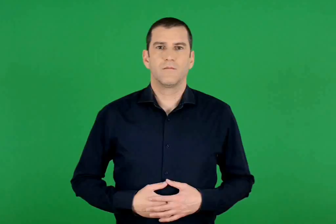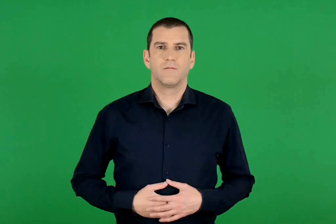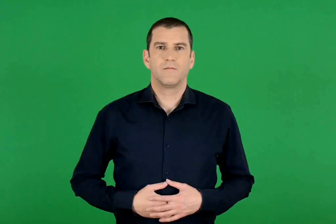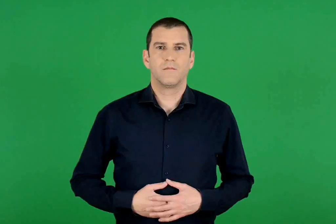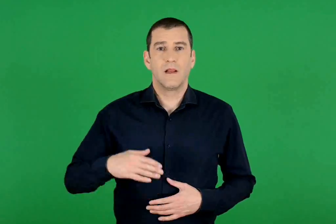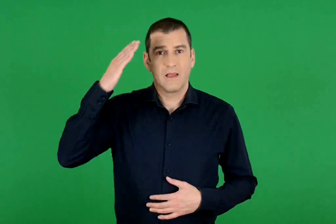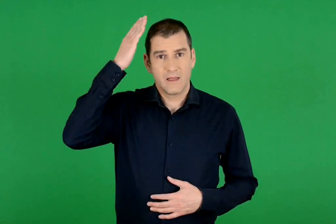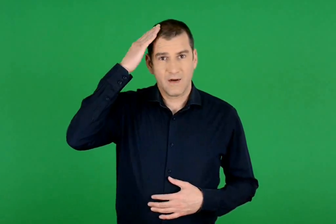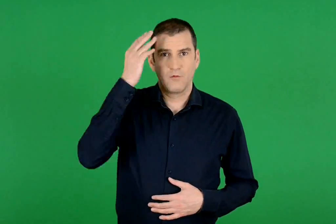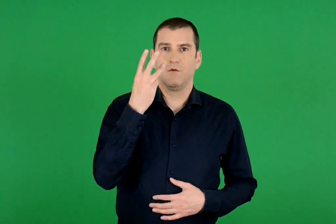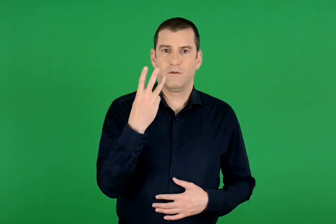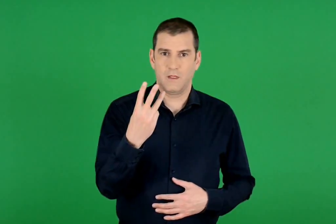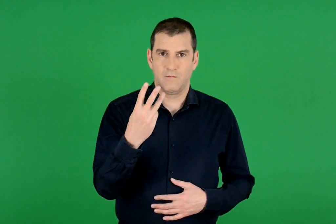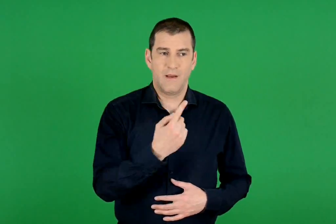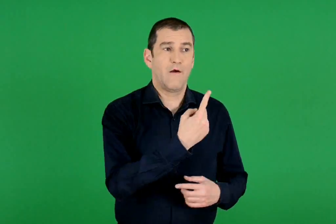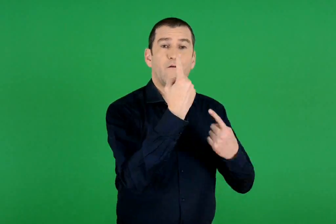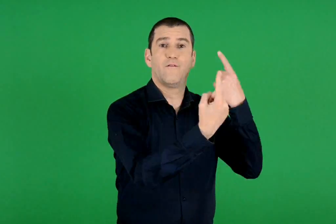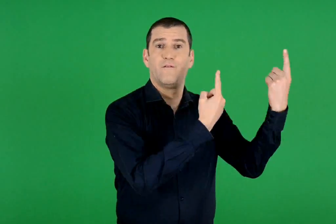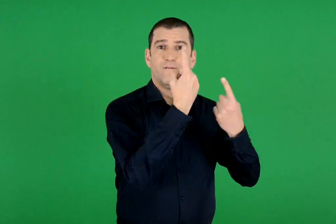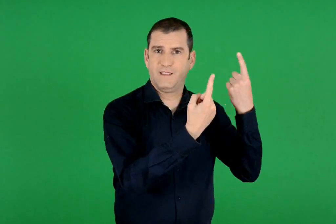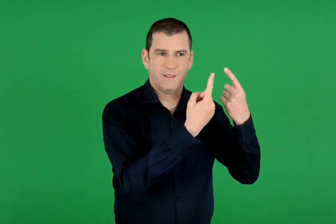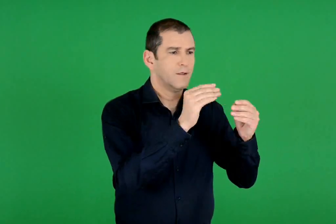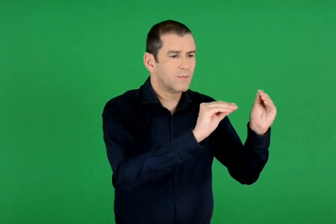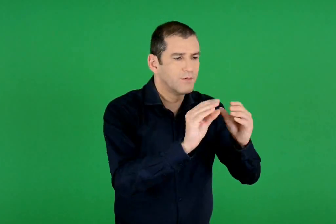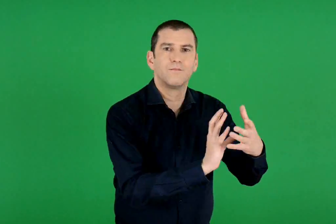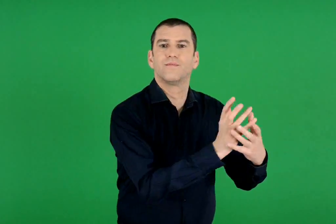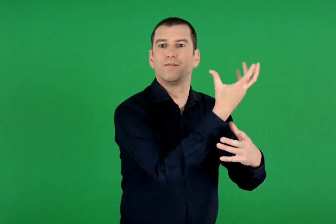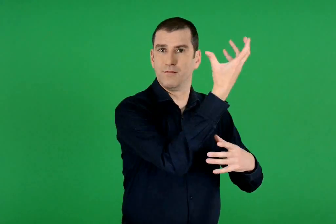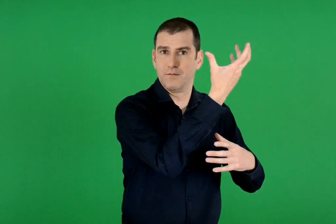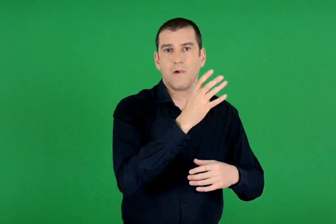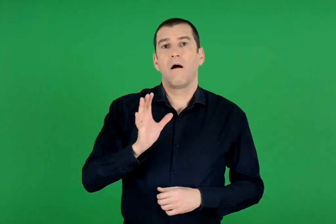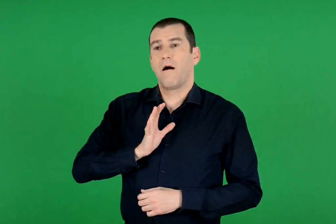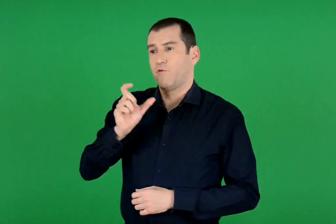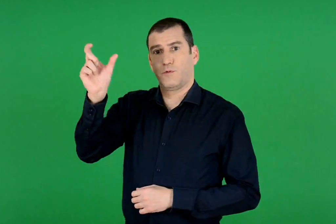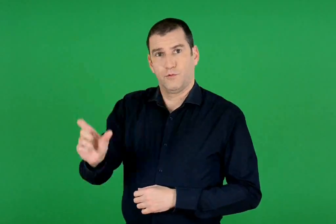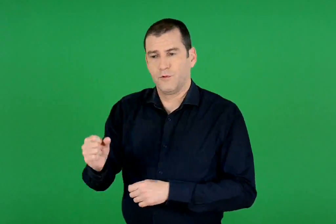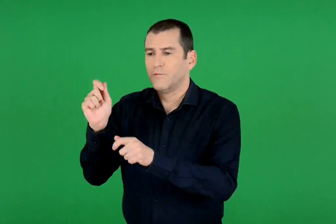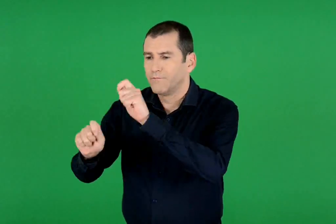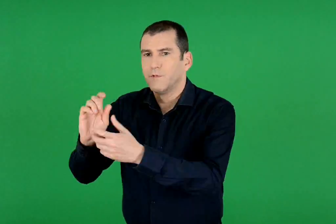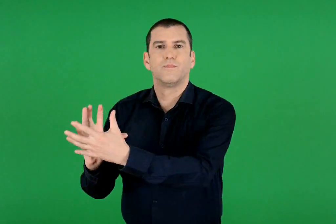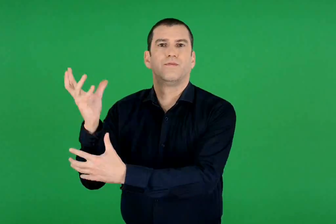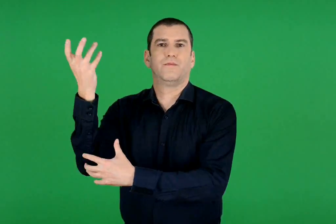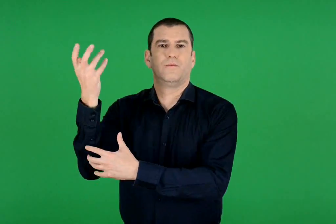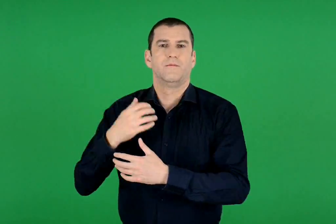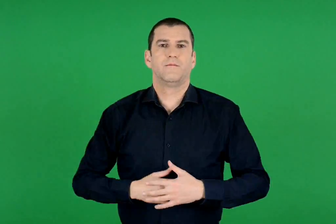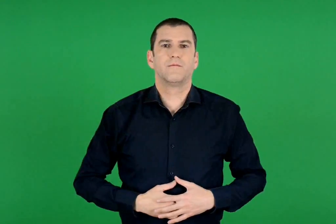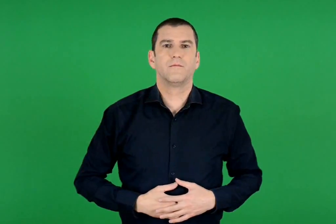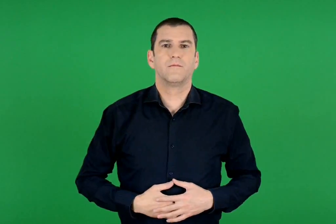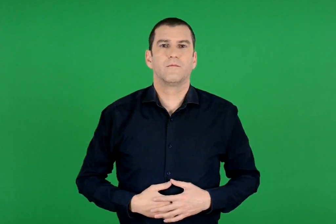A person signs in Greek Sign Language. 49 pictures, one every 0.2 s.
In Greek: κεφάλαιο 3. δημιουργήματα της φύσης και έργα του ανθρώπου
